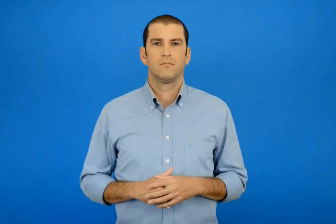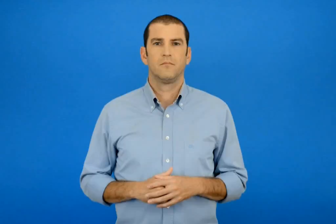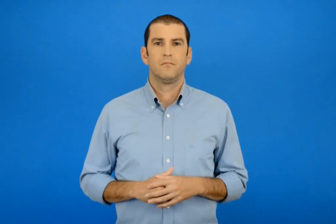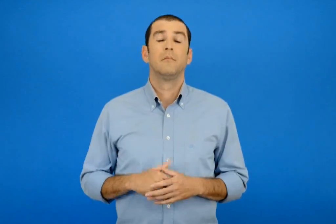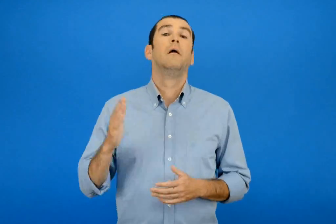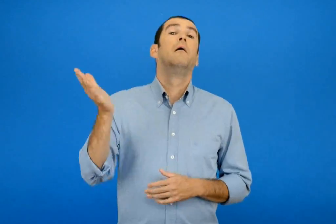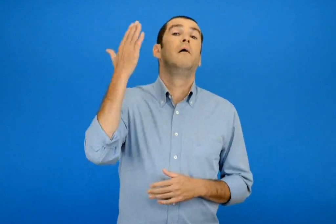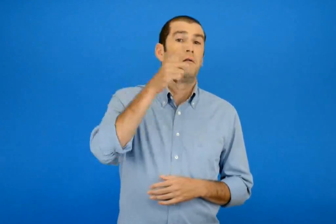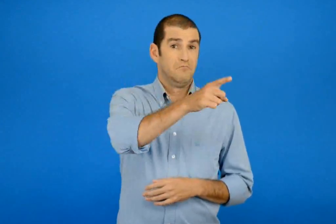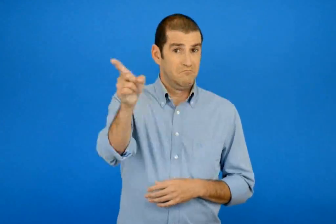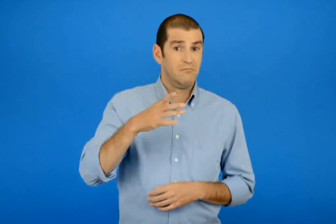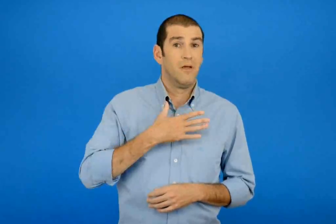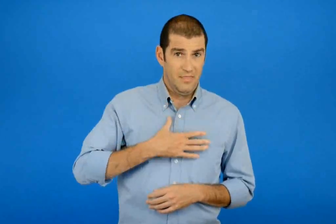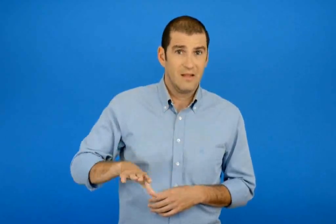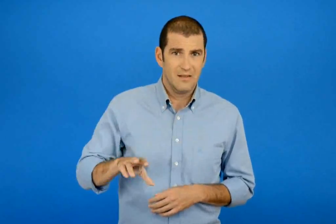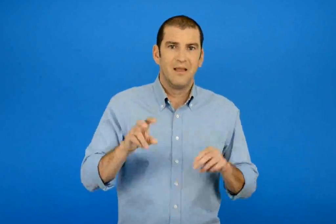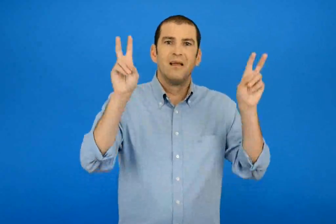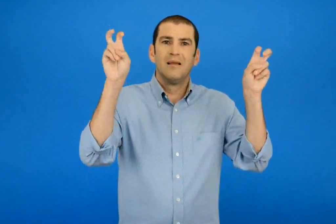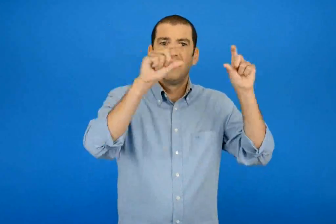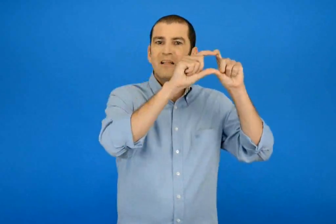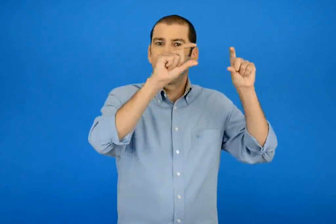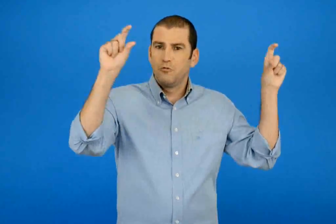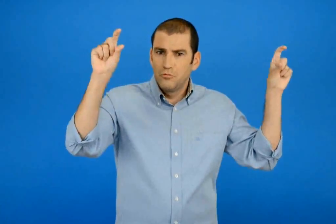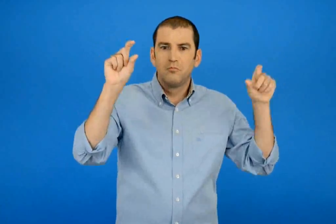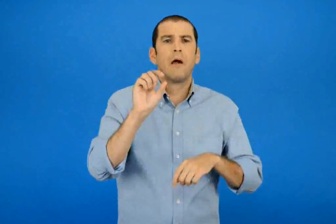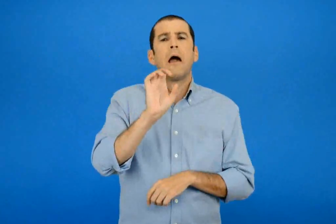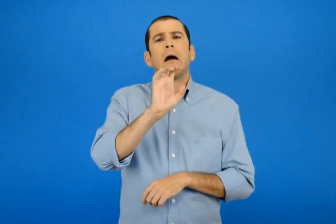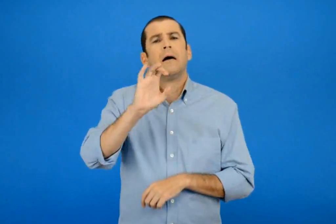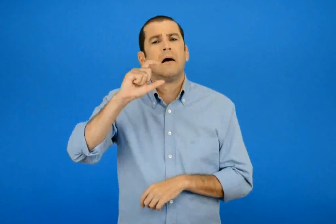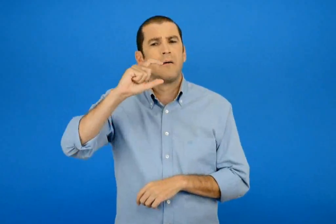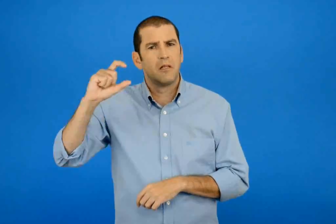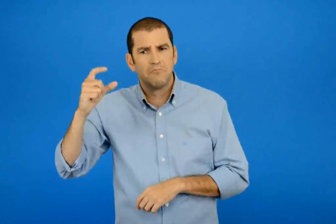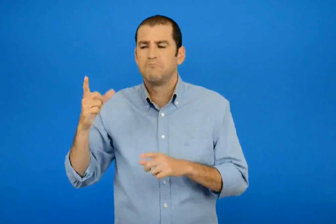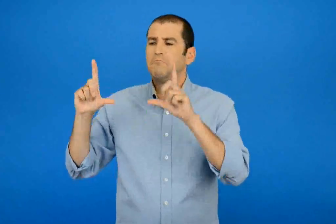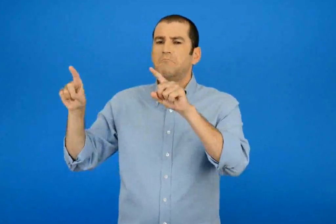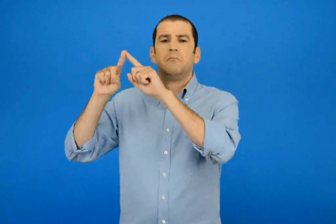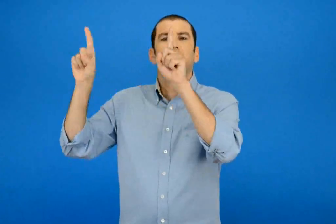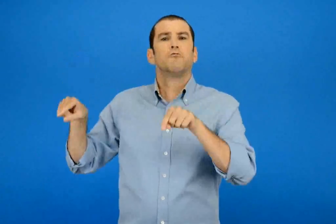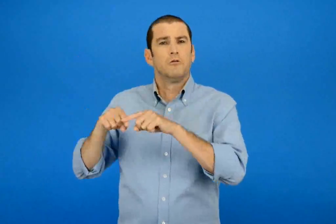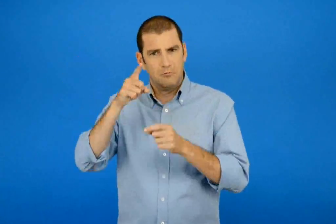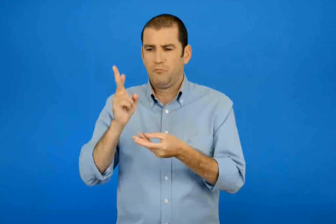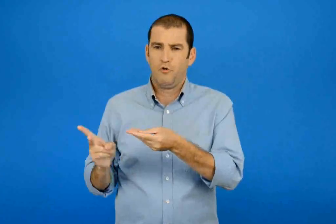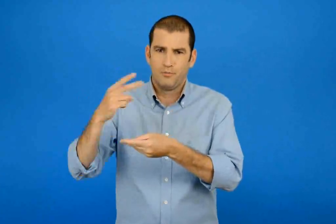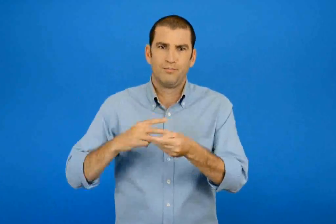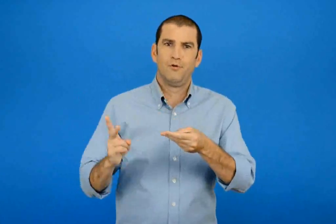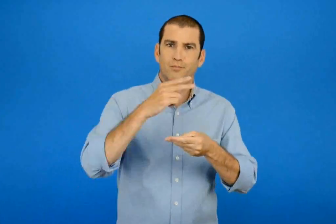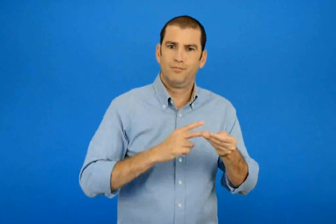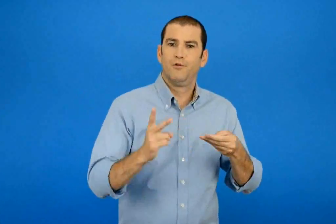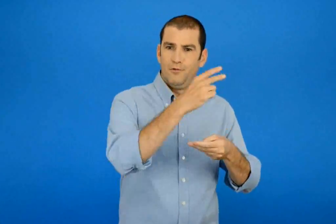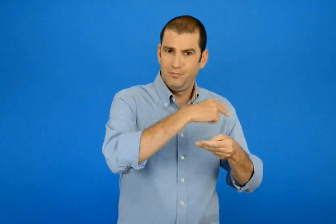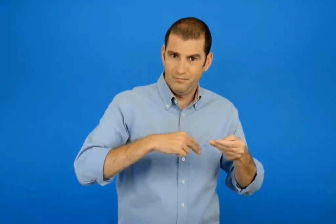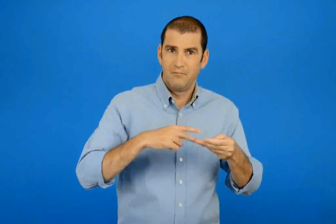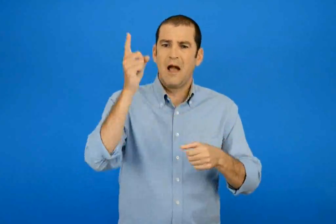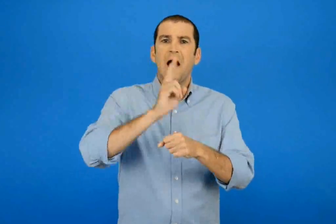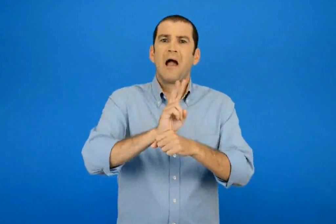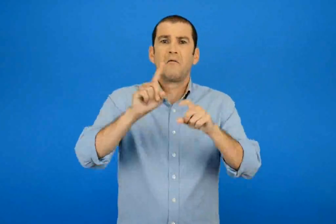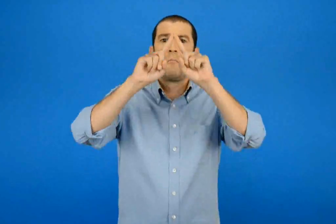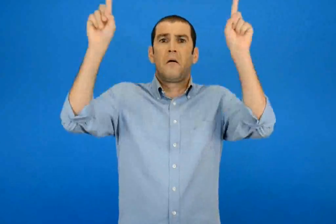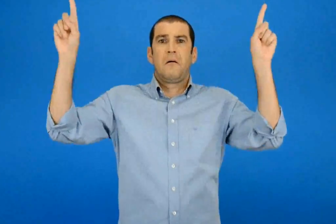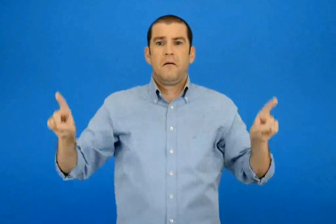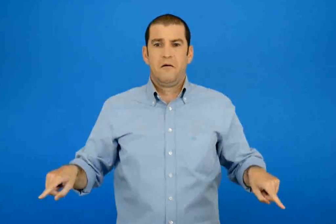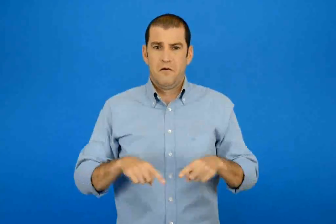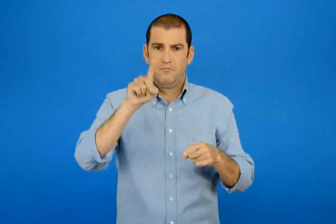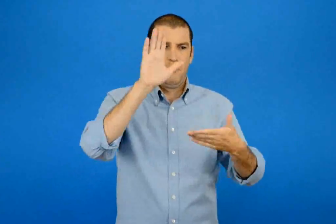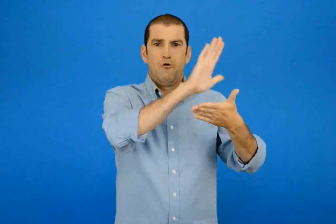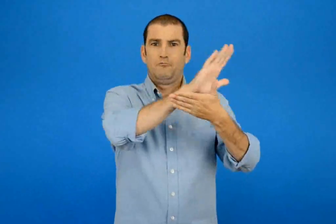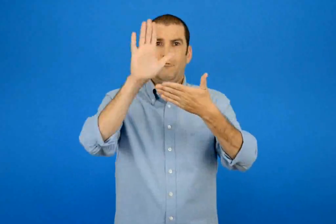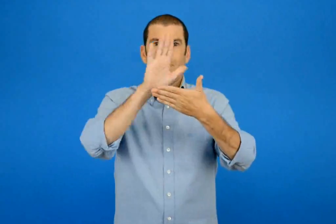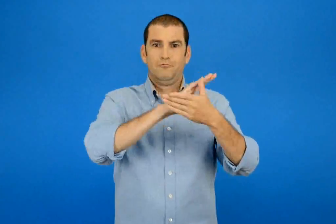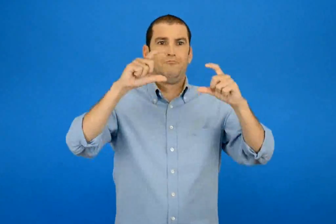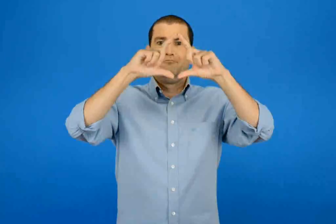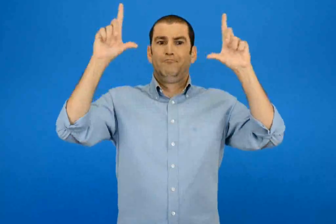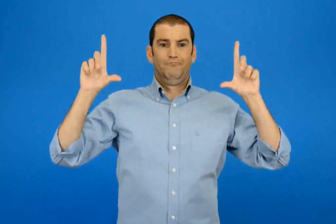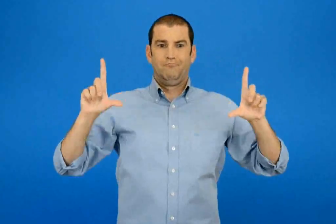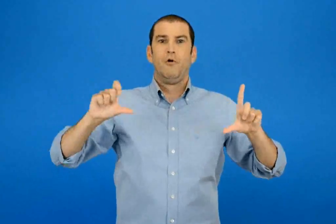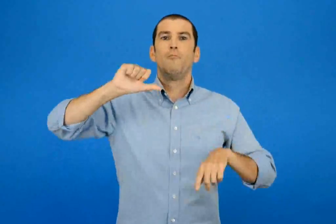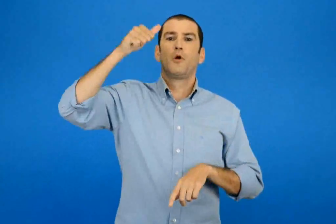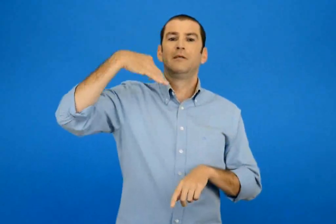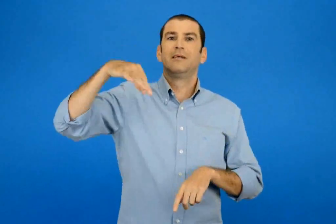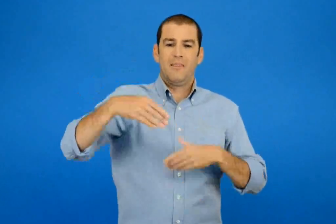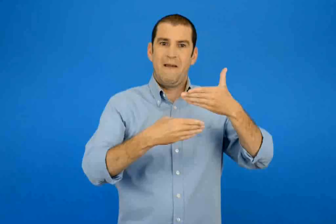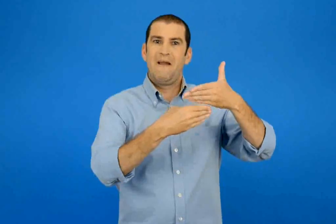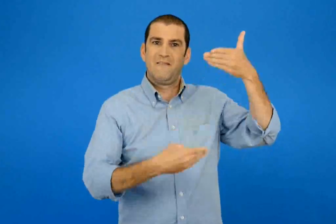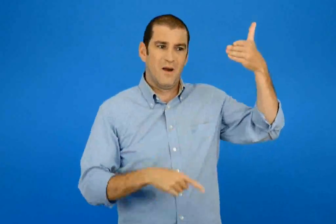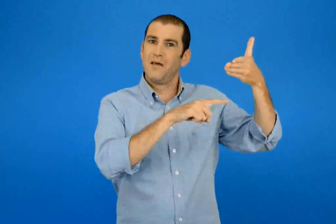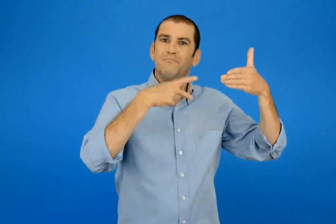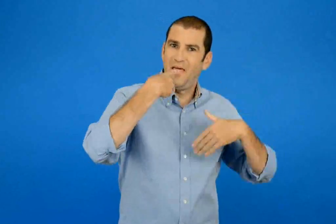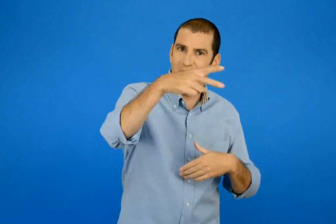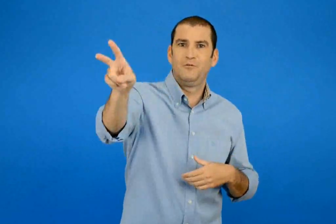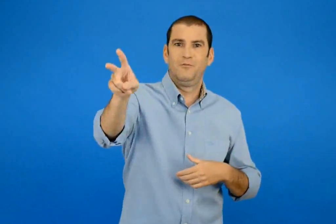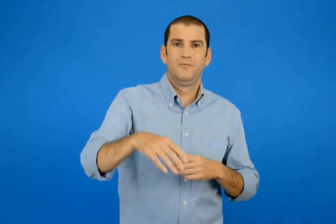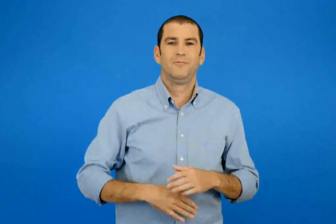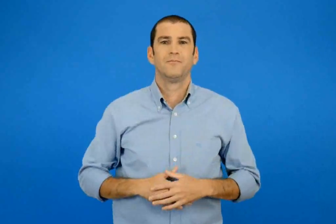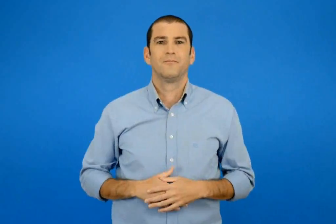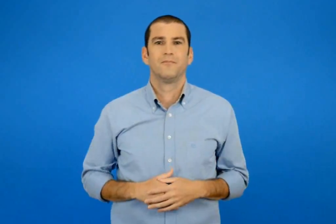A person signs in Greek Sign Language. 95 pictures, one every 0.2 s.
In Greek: αν θέλετε κόψτε τίτλους γράμματα εικόνες και κολλήστε τα σε ένα μεγάλο χαρτί για να φτιάξετε το πρωτοσέλιδο μιας δίκης σας εφημερίδας
